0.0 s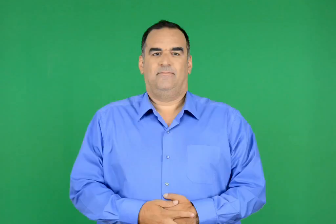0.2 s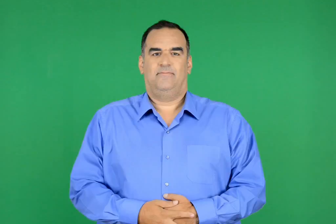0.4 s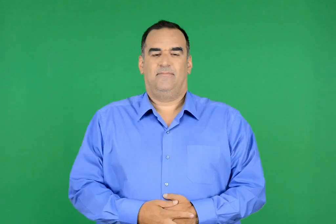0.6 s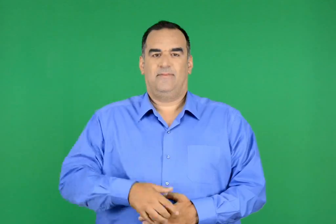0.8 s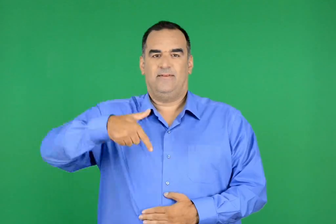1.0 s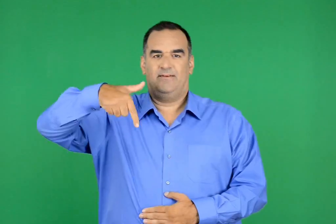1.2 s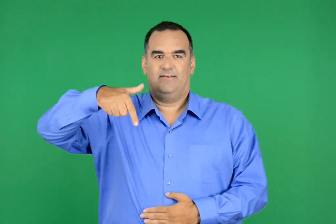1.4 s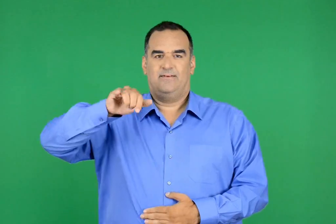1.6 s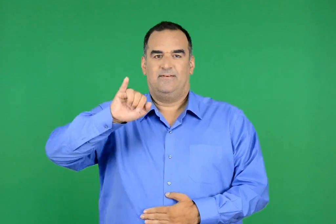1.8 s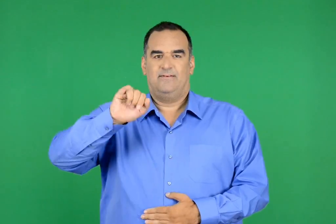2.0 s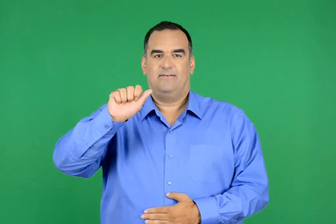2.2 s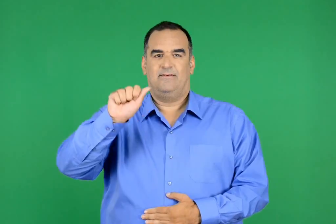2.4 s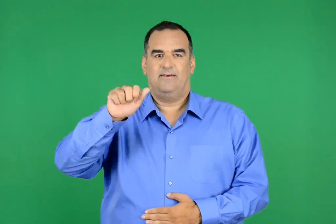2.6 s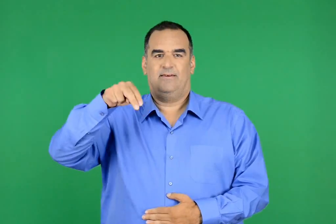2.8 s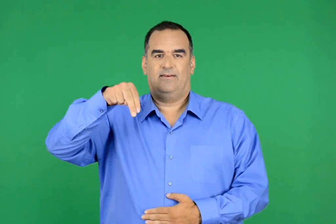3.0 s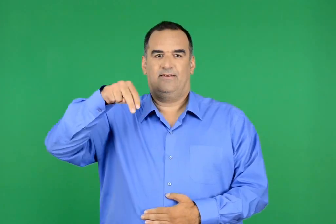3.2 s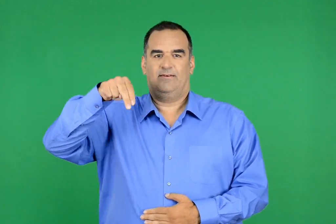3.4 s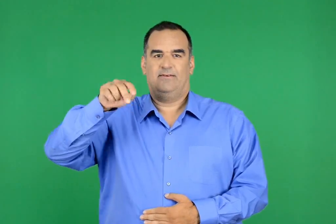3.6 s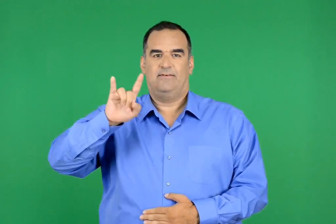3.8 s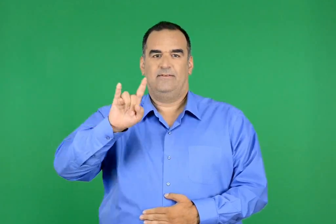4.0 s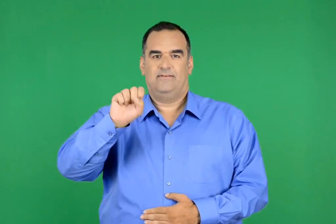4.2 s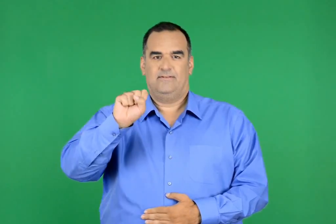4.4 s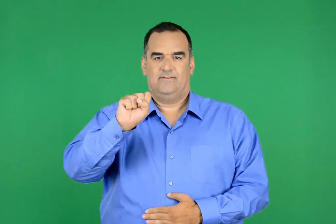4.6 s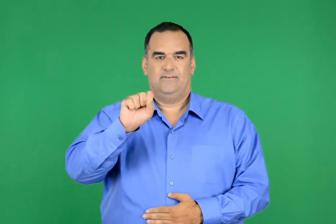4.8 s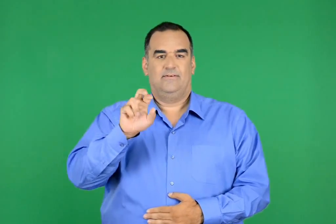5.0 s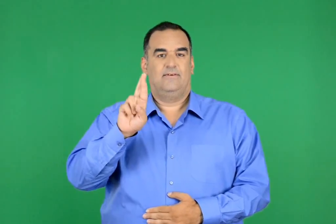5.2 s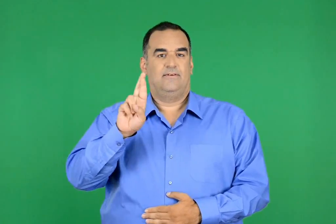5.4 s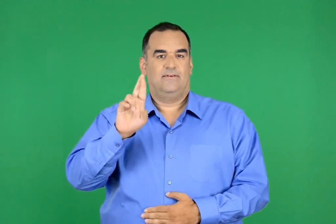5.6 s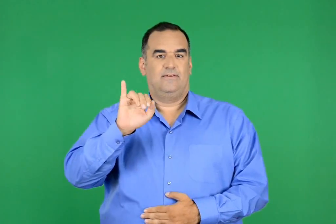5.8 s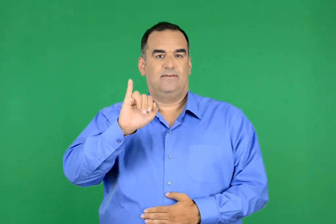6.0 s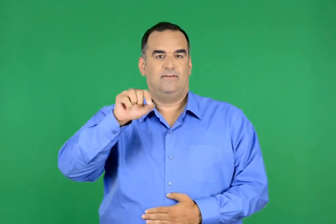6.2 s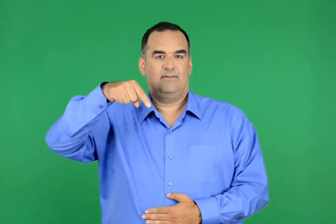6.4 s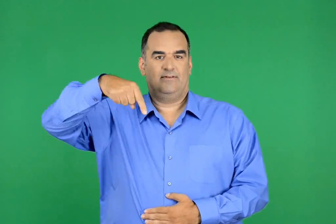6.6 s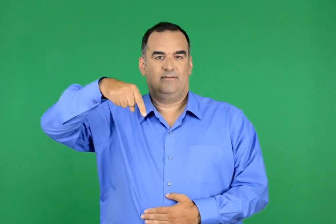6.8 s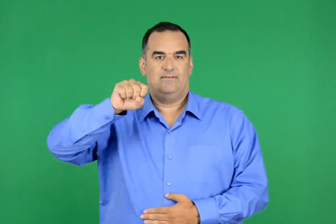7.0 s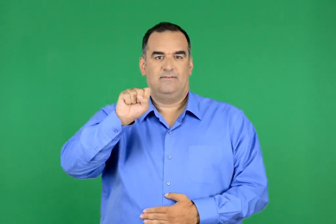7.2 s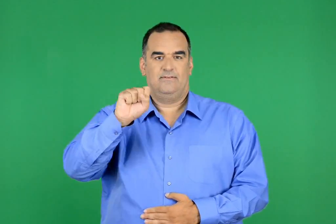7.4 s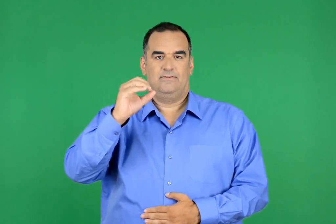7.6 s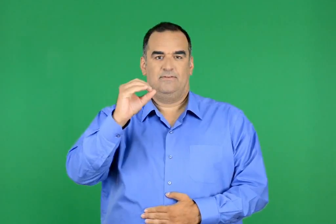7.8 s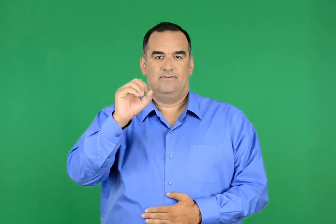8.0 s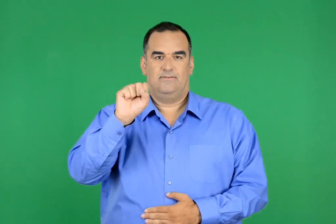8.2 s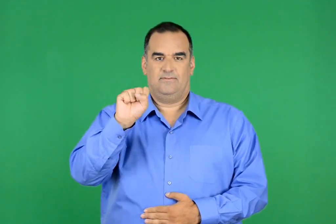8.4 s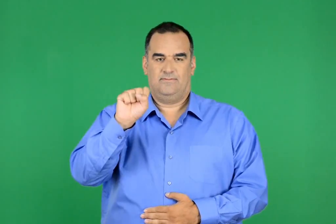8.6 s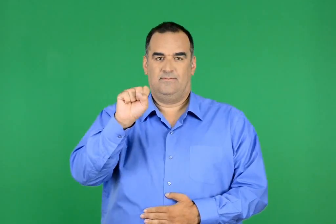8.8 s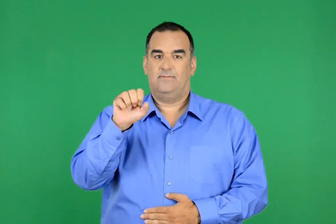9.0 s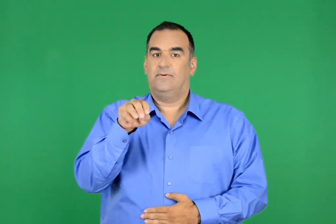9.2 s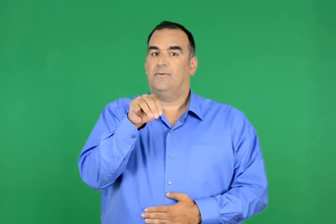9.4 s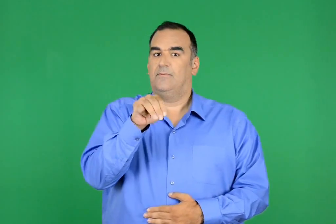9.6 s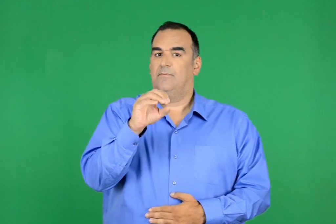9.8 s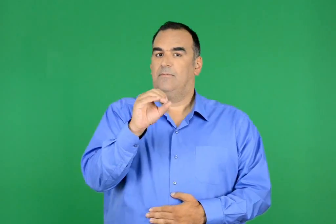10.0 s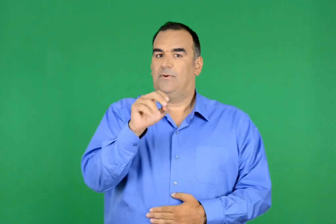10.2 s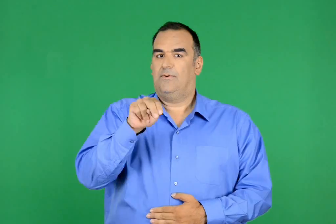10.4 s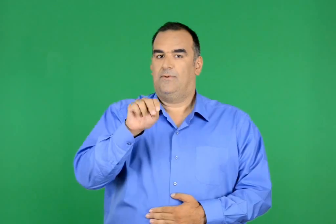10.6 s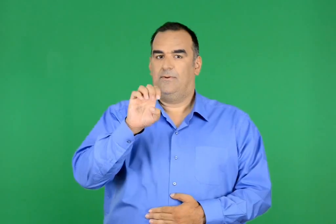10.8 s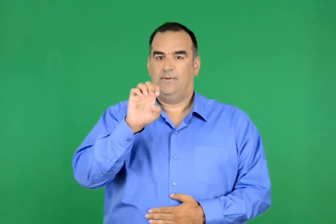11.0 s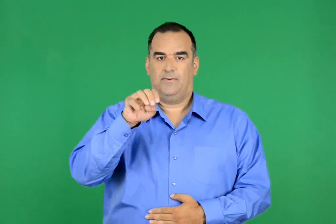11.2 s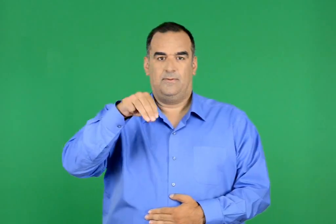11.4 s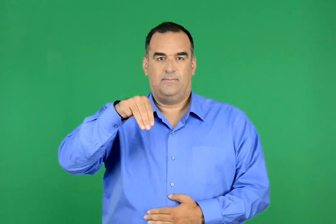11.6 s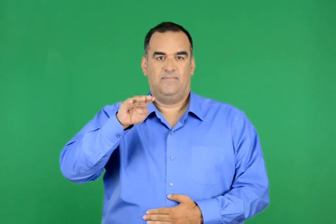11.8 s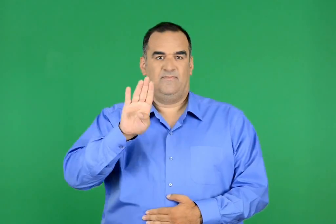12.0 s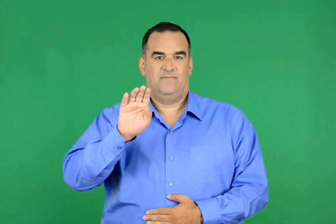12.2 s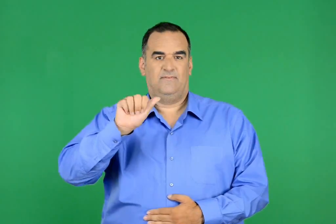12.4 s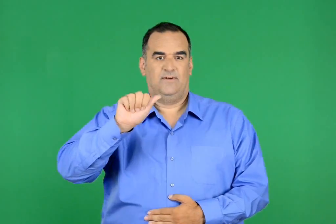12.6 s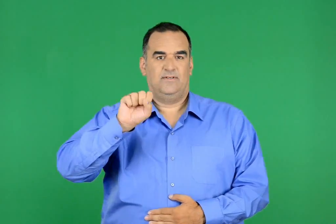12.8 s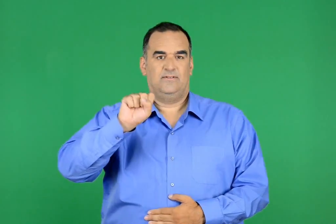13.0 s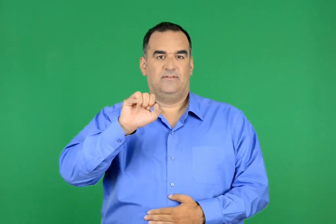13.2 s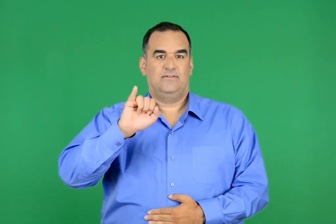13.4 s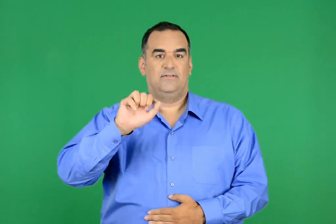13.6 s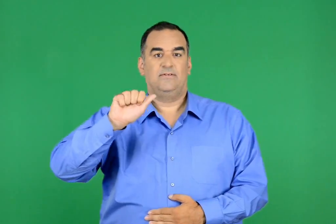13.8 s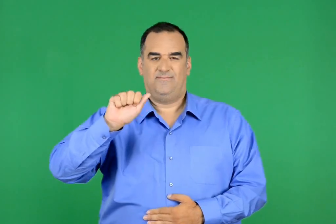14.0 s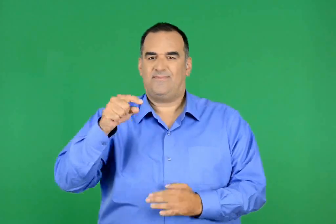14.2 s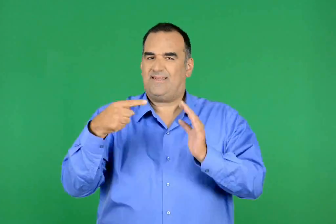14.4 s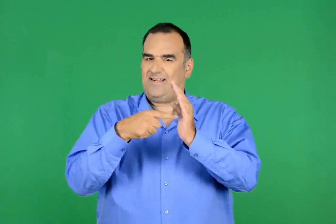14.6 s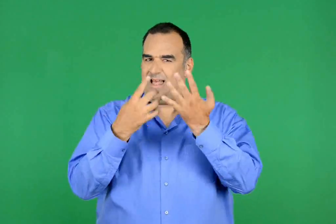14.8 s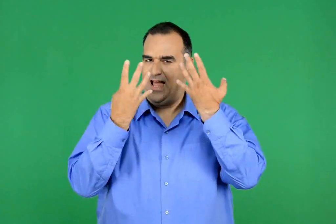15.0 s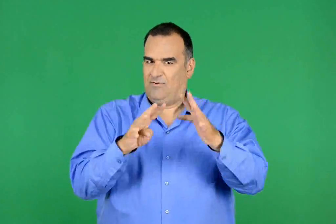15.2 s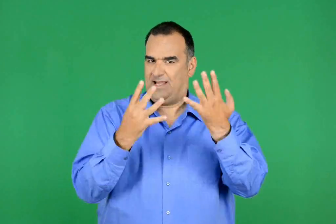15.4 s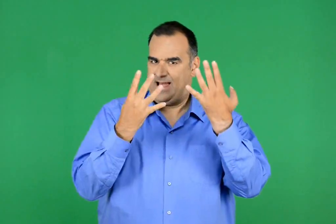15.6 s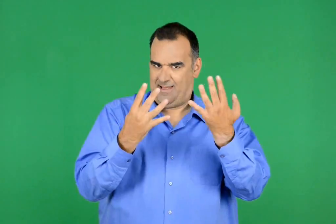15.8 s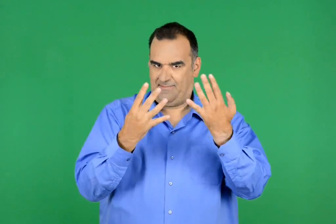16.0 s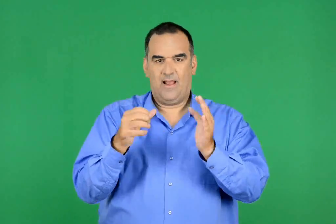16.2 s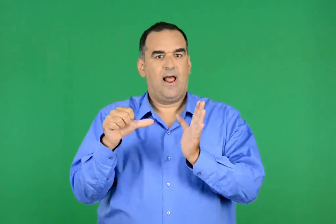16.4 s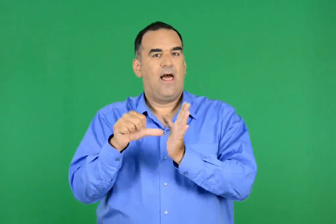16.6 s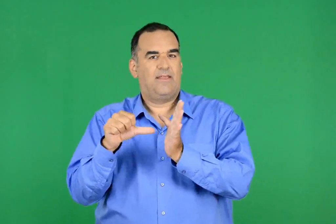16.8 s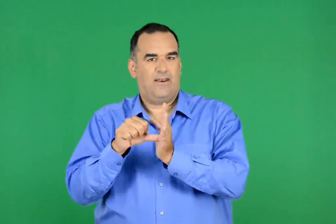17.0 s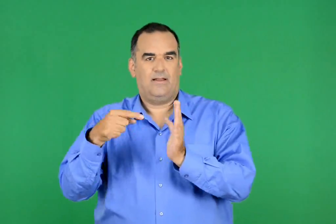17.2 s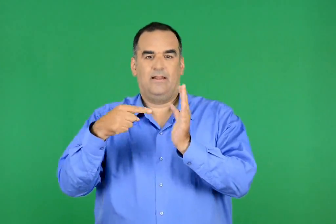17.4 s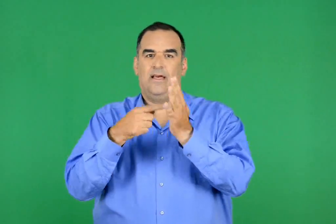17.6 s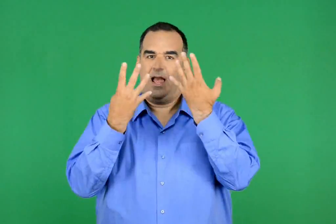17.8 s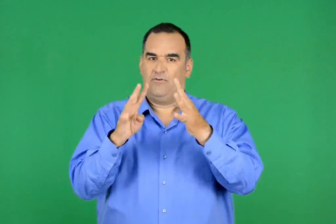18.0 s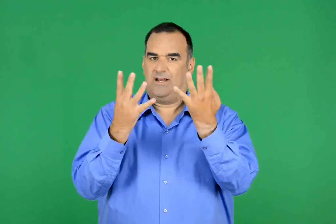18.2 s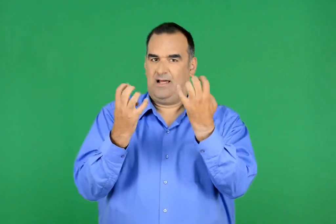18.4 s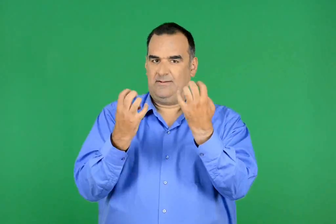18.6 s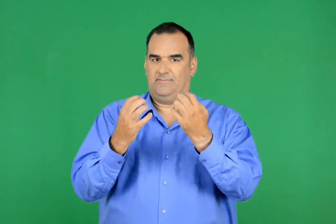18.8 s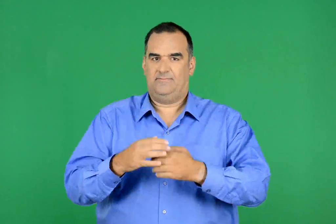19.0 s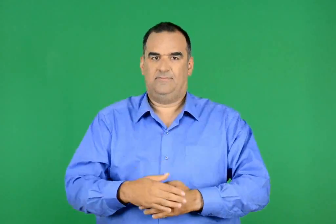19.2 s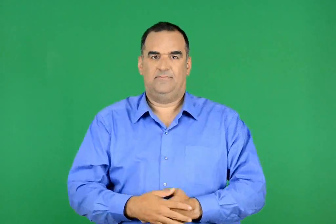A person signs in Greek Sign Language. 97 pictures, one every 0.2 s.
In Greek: το ποίημα αυτό μοιάζει με νανούρισμα. φέρνουμε στην τάξη μας νανουρίσματα και τα διαβάζουμε
